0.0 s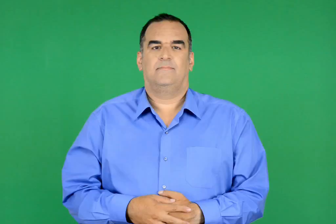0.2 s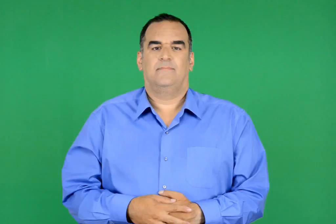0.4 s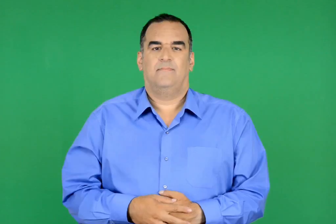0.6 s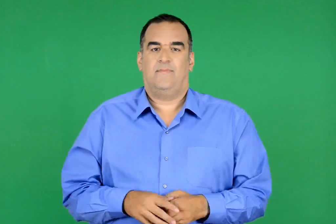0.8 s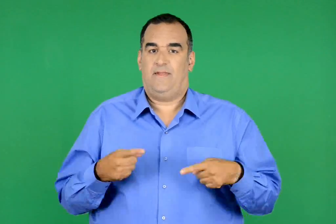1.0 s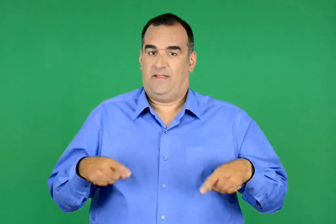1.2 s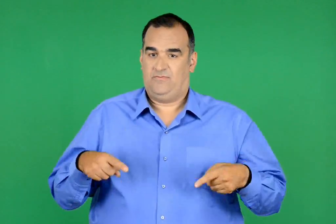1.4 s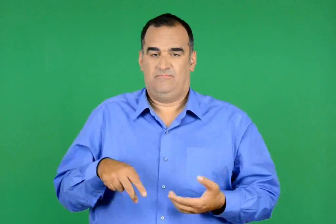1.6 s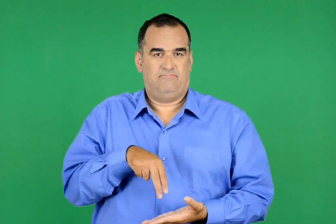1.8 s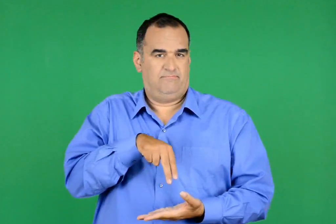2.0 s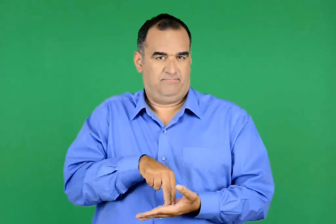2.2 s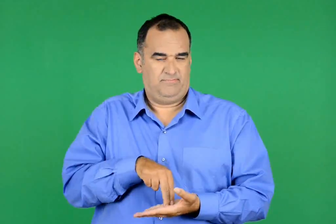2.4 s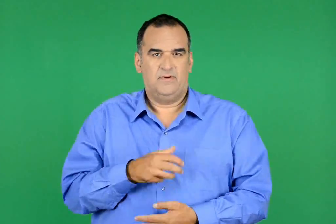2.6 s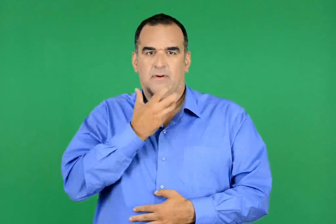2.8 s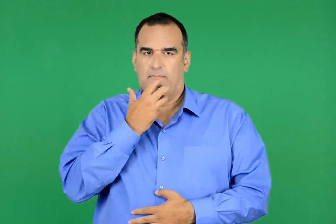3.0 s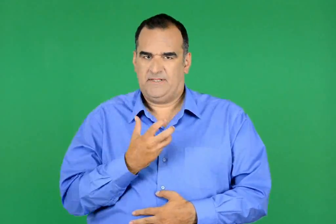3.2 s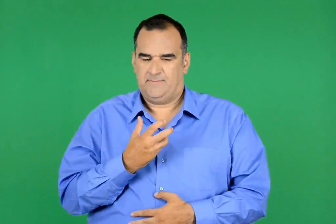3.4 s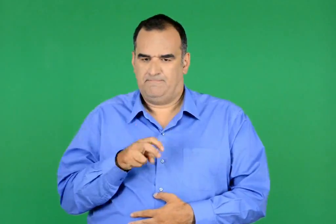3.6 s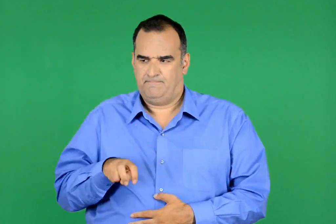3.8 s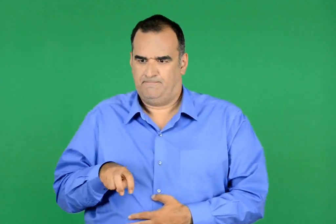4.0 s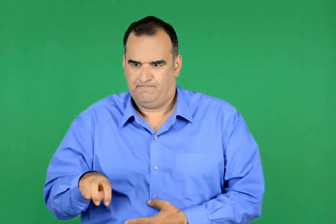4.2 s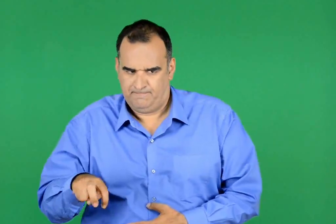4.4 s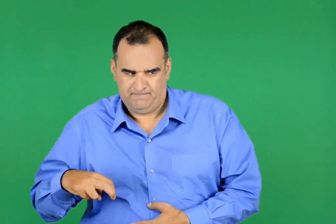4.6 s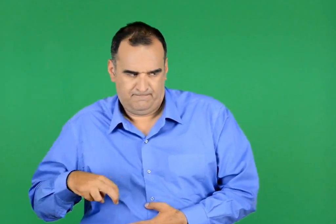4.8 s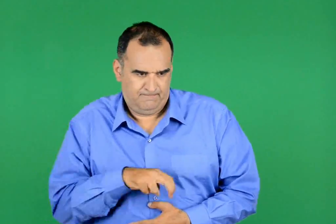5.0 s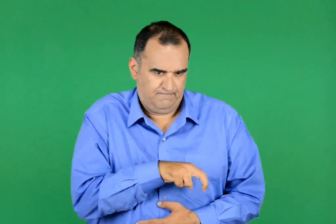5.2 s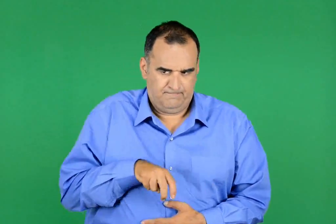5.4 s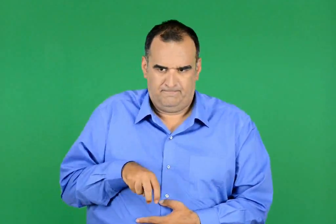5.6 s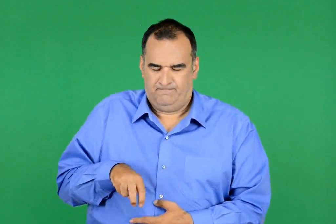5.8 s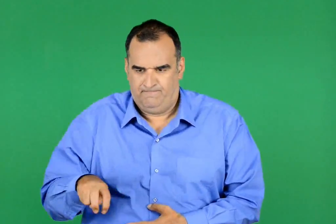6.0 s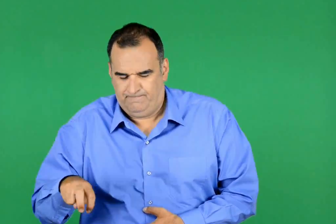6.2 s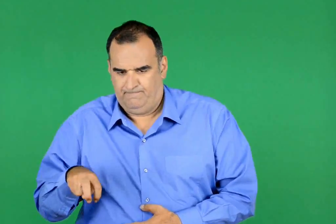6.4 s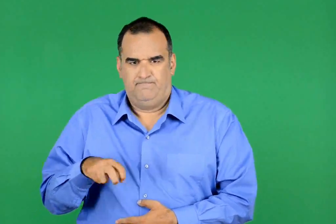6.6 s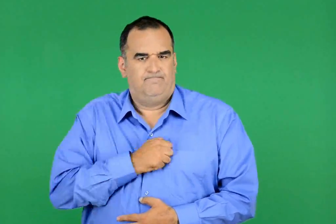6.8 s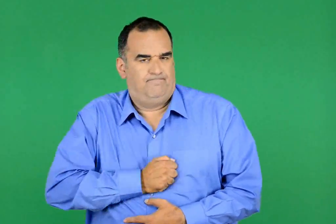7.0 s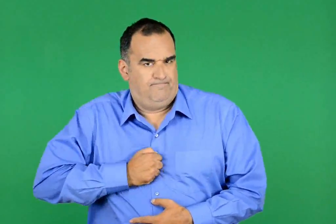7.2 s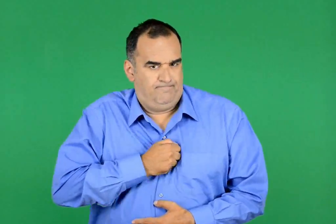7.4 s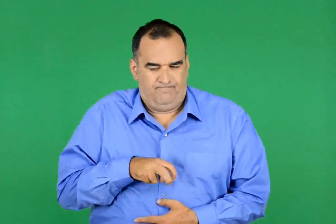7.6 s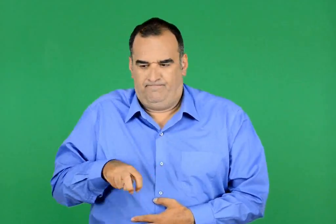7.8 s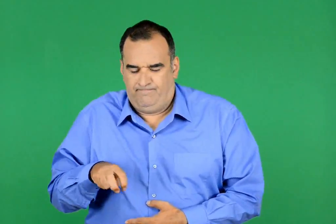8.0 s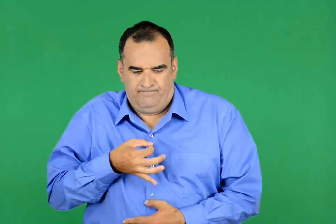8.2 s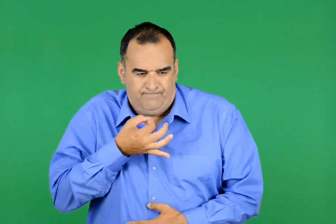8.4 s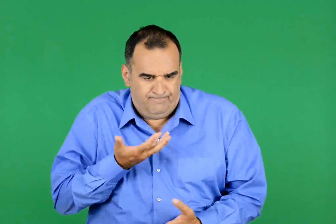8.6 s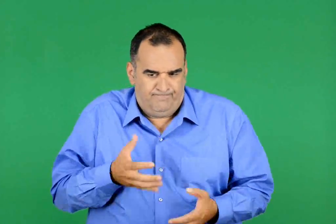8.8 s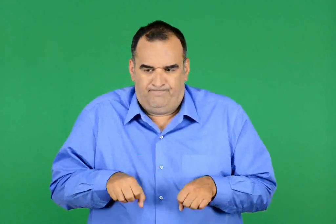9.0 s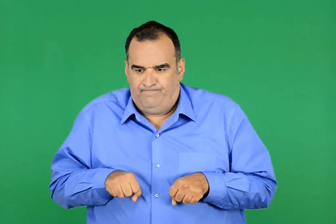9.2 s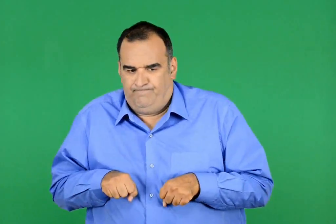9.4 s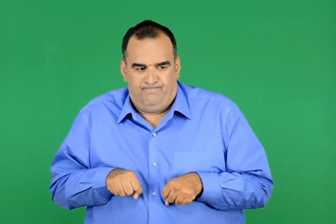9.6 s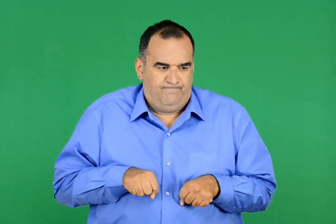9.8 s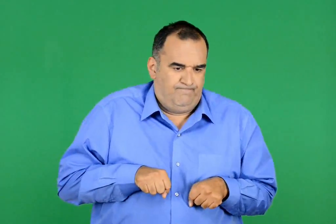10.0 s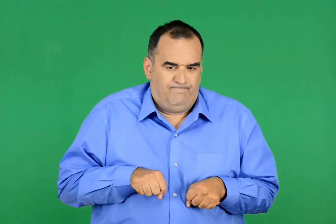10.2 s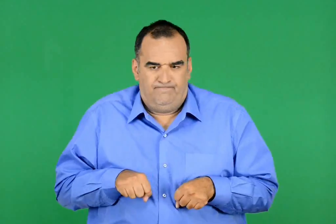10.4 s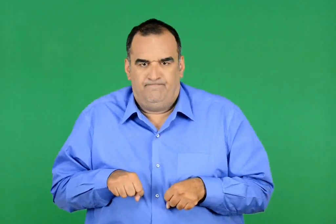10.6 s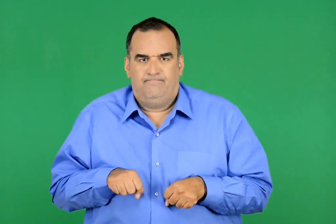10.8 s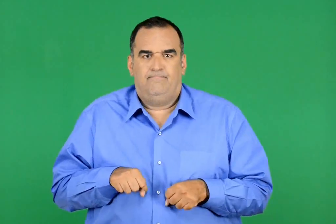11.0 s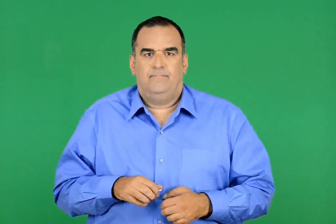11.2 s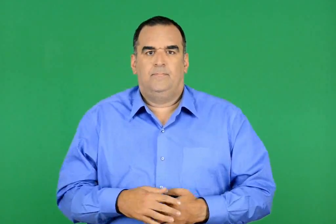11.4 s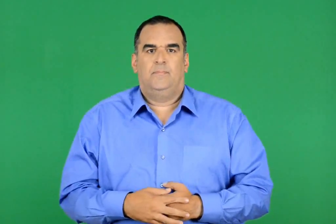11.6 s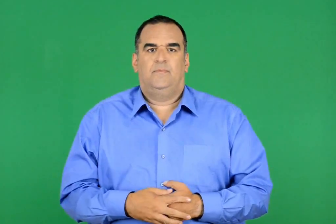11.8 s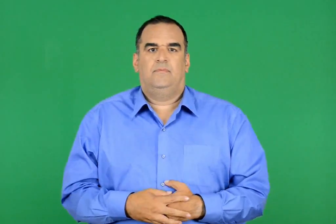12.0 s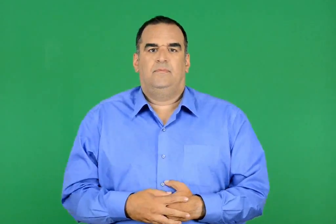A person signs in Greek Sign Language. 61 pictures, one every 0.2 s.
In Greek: ο δάσκαλος όρθιος. ο παπάς κόβει βόλτες αμήχανος και στενοχωρημένος , µη βρίσκοντας τι να πει
